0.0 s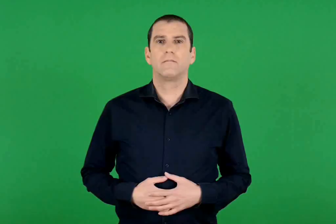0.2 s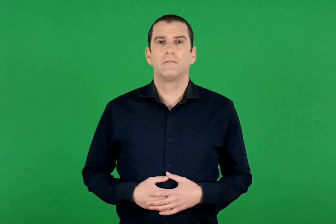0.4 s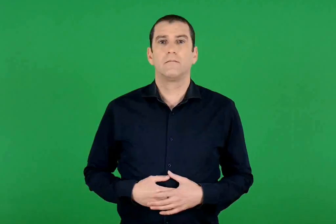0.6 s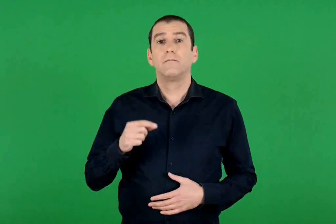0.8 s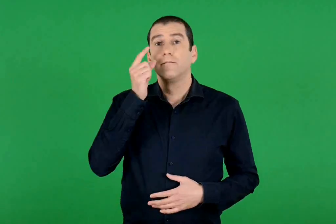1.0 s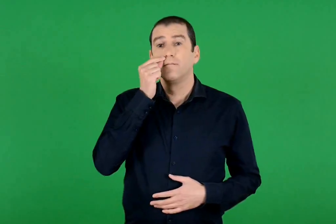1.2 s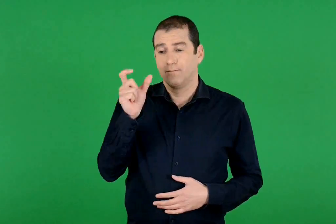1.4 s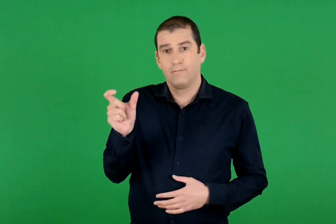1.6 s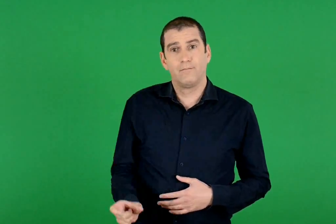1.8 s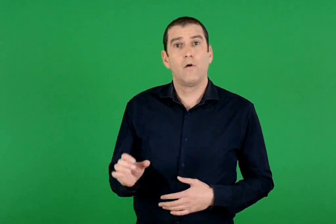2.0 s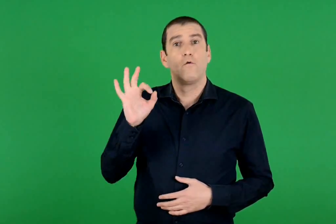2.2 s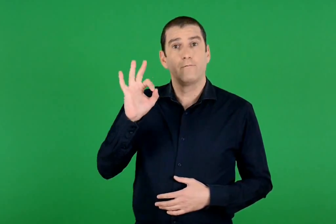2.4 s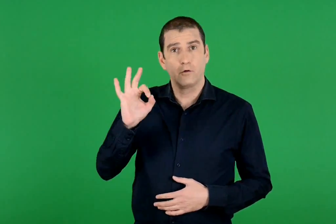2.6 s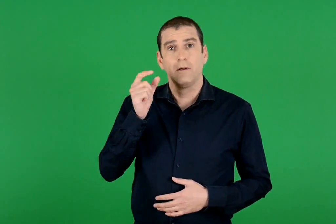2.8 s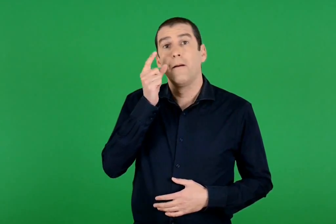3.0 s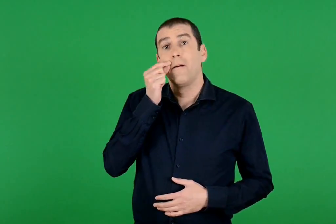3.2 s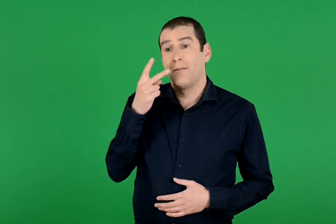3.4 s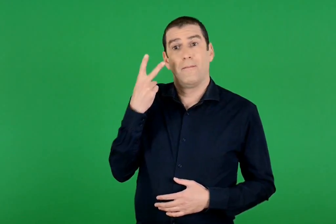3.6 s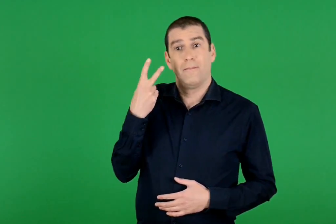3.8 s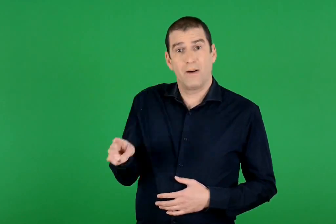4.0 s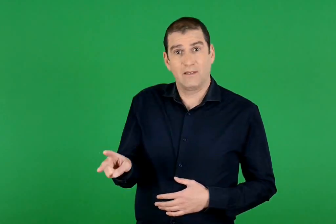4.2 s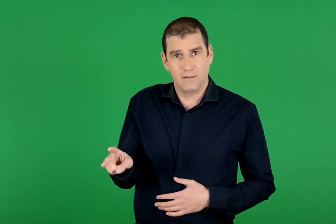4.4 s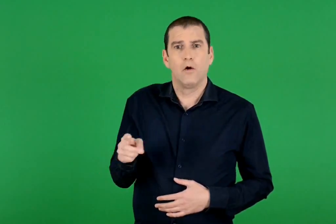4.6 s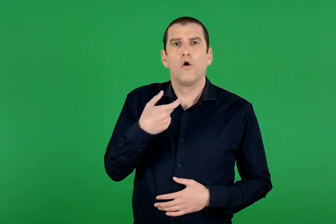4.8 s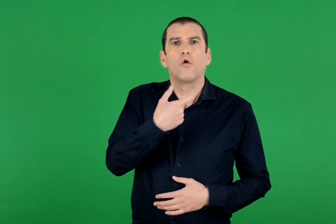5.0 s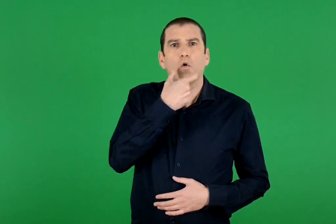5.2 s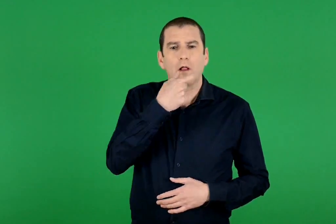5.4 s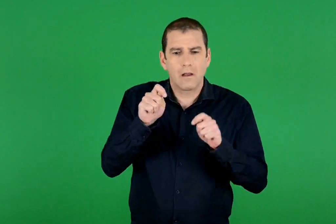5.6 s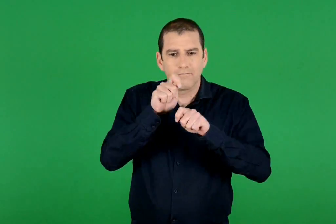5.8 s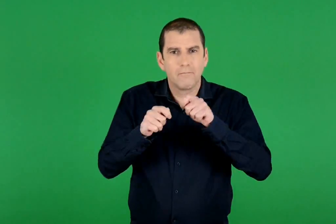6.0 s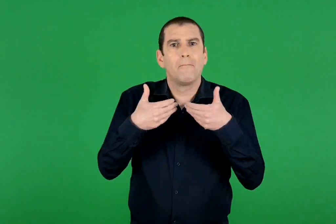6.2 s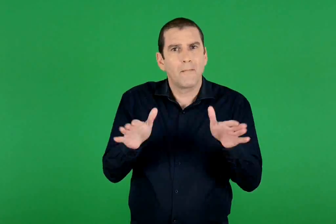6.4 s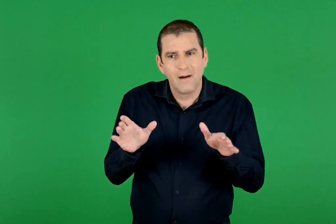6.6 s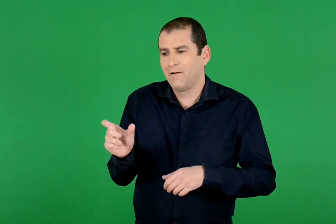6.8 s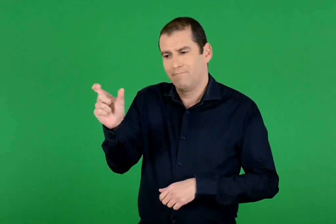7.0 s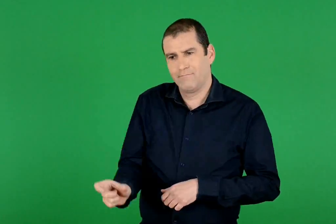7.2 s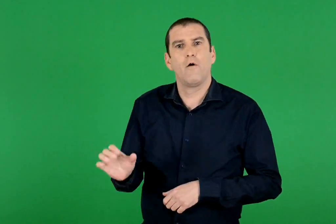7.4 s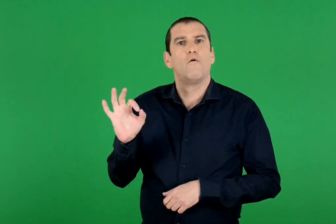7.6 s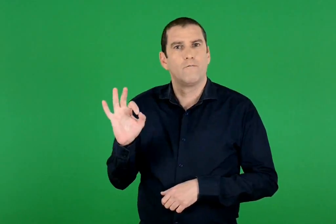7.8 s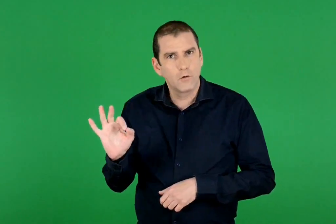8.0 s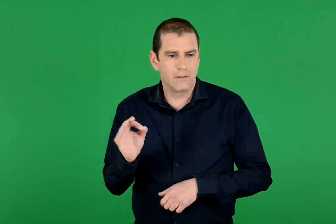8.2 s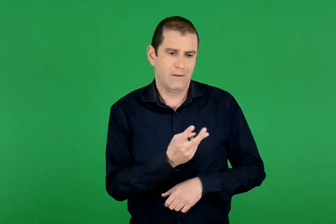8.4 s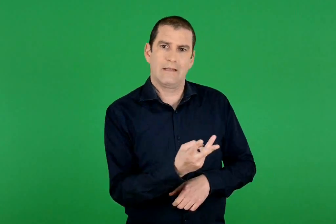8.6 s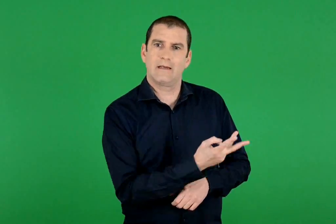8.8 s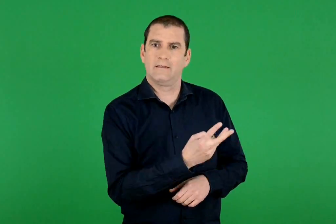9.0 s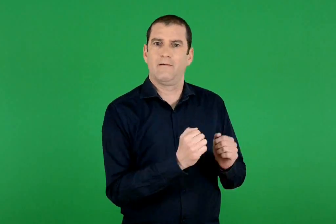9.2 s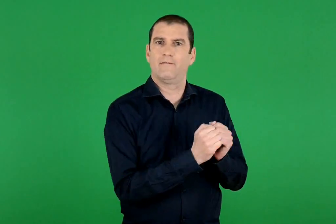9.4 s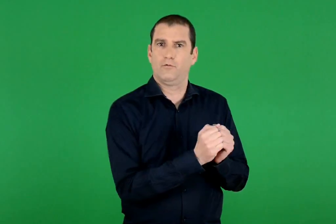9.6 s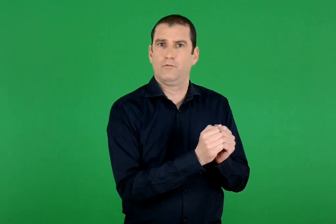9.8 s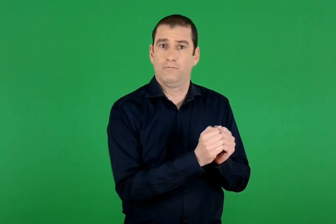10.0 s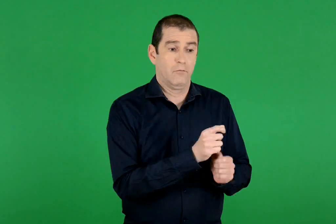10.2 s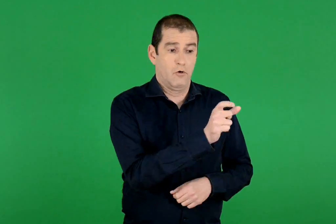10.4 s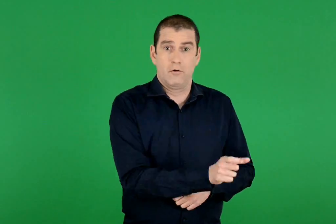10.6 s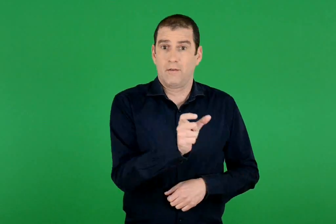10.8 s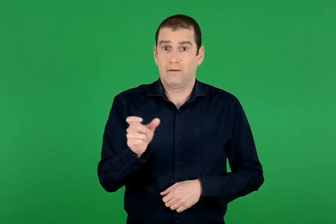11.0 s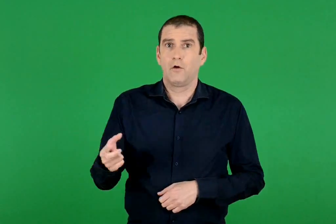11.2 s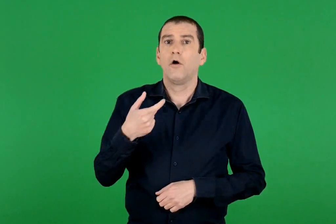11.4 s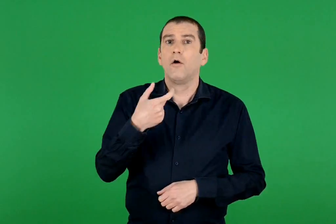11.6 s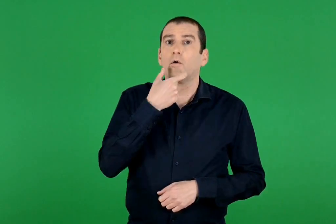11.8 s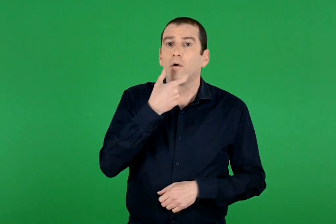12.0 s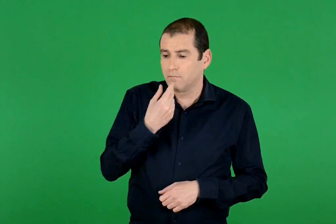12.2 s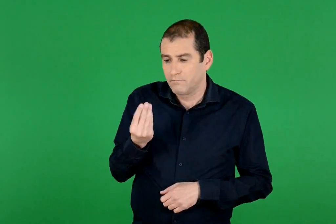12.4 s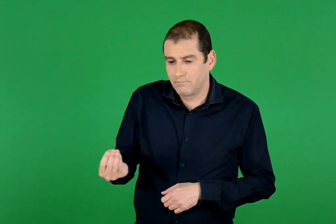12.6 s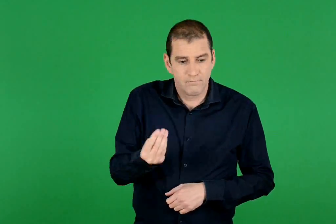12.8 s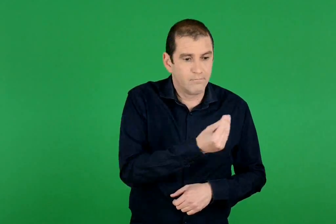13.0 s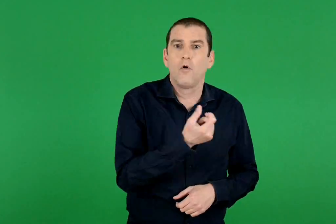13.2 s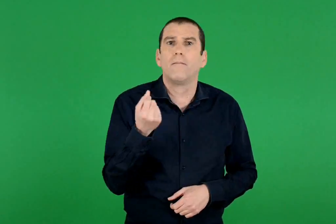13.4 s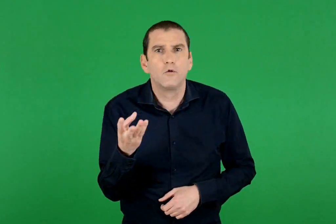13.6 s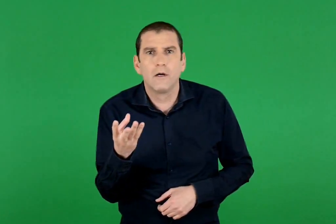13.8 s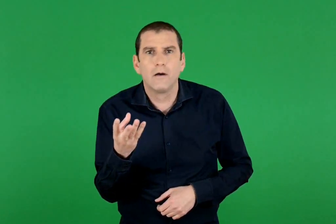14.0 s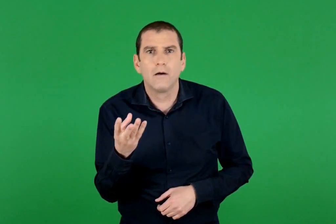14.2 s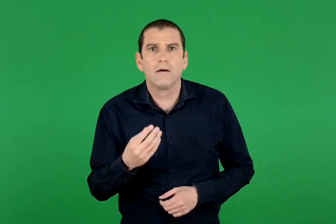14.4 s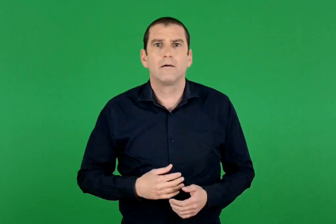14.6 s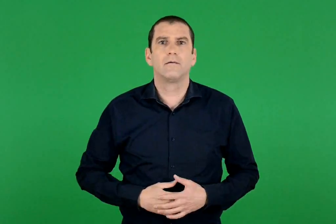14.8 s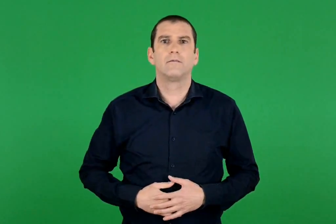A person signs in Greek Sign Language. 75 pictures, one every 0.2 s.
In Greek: ο μπαμπάς του φώτη έφτιαξε κουλουράκια για τον φώτη και τους τρεις φίλους του. πόσα κουλουράκια θα πάρει ο καθένας ;
